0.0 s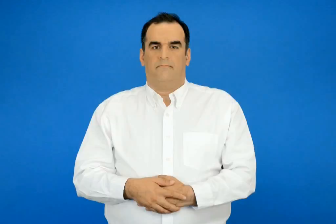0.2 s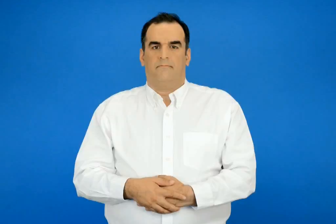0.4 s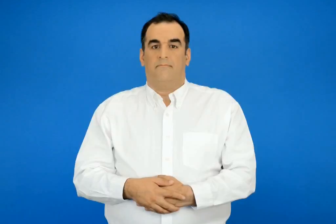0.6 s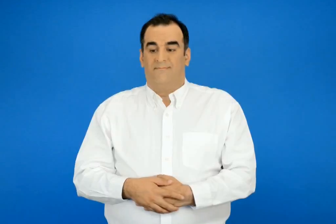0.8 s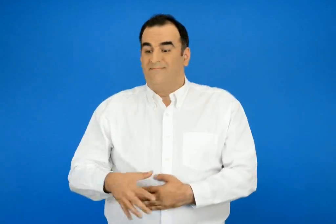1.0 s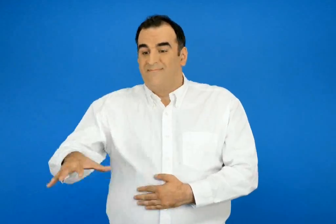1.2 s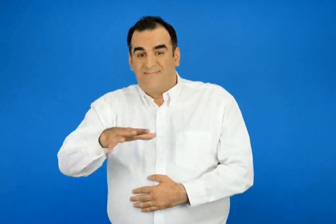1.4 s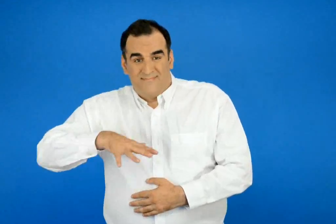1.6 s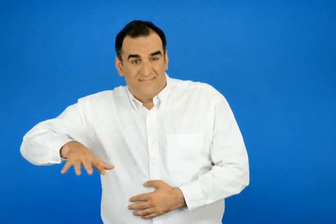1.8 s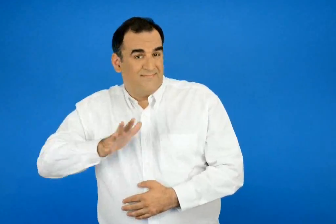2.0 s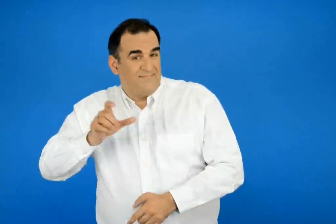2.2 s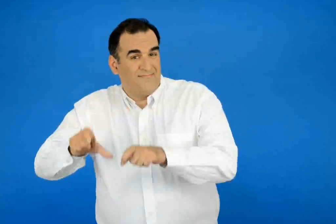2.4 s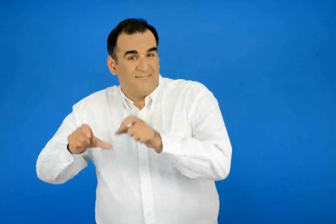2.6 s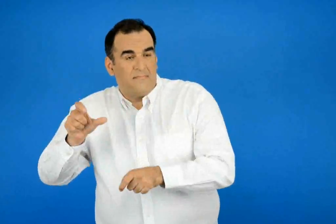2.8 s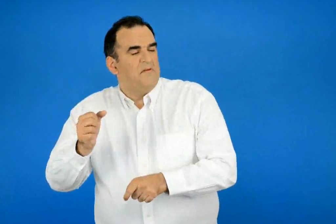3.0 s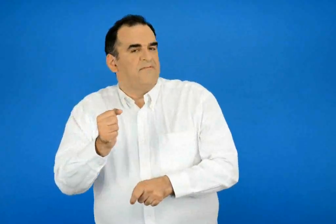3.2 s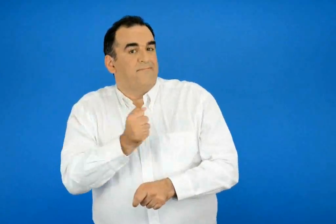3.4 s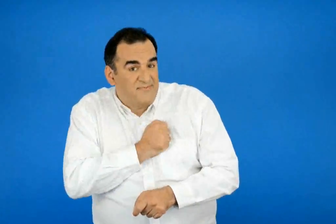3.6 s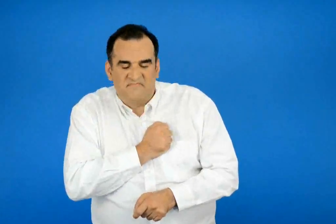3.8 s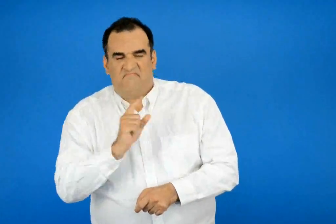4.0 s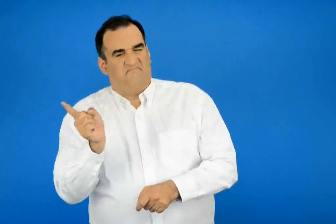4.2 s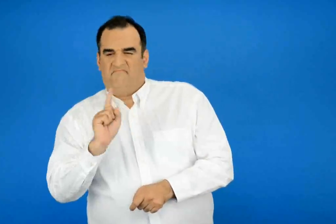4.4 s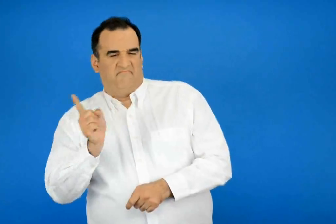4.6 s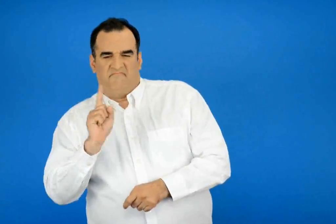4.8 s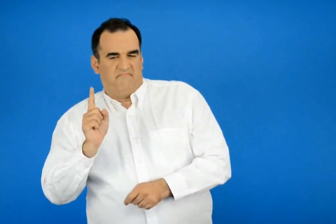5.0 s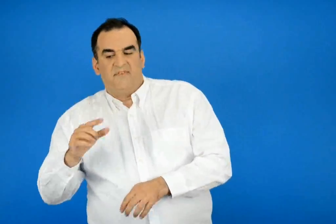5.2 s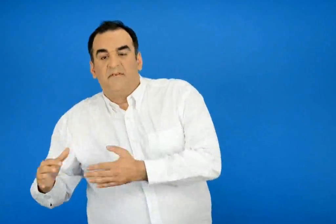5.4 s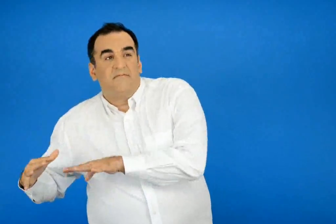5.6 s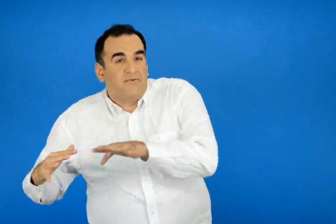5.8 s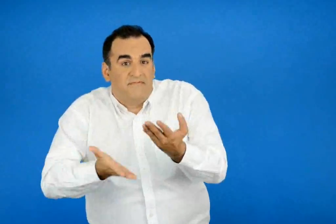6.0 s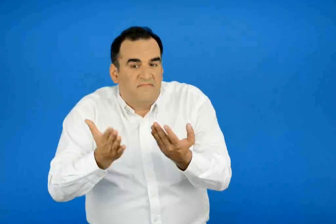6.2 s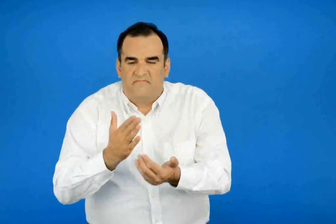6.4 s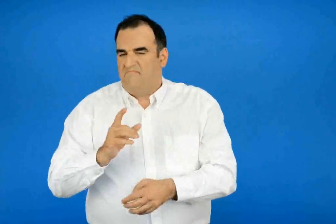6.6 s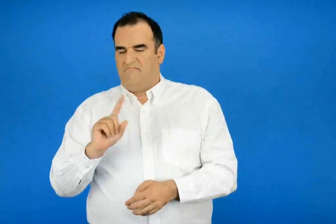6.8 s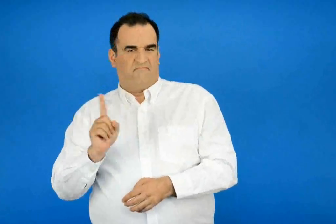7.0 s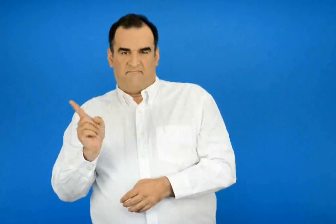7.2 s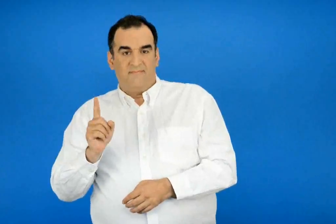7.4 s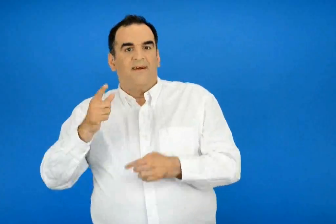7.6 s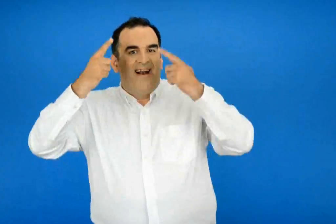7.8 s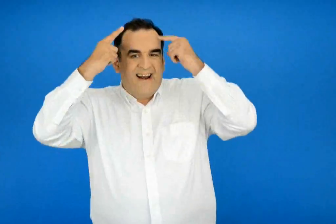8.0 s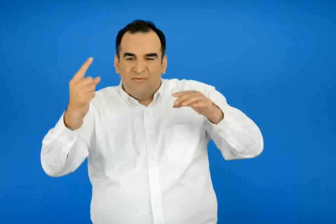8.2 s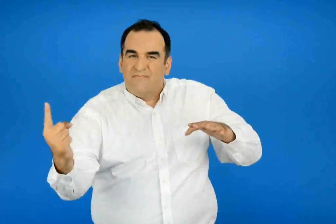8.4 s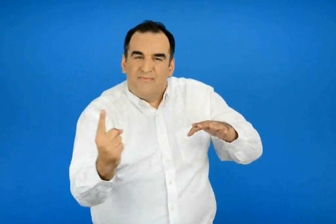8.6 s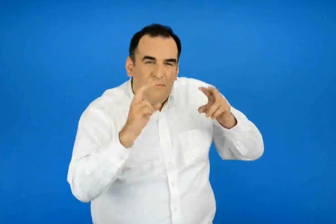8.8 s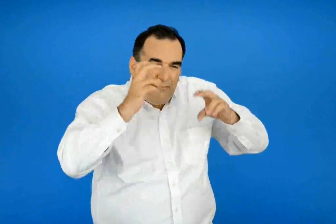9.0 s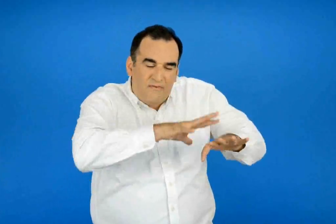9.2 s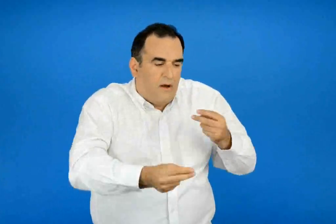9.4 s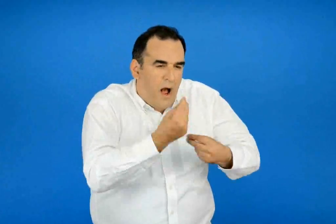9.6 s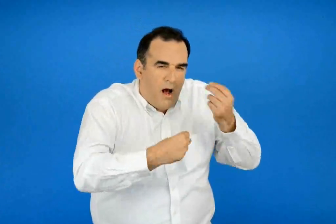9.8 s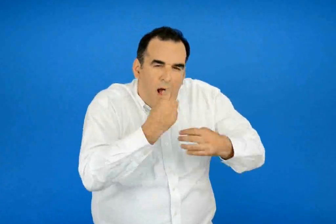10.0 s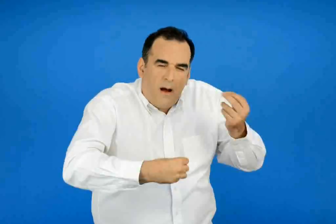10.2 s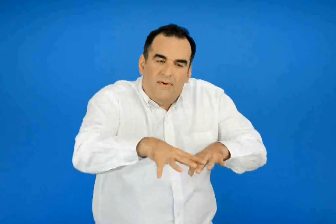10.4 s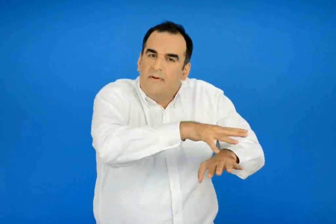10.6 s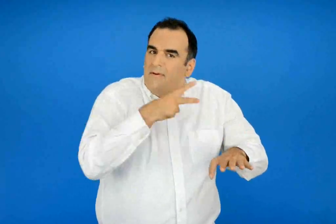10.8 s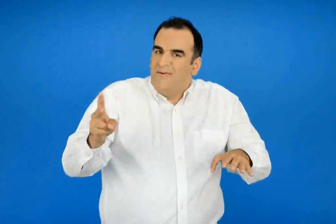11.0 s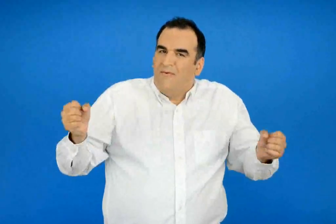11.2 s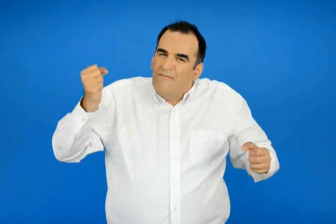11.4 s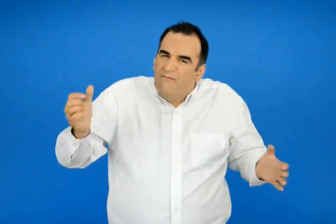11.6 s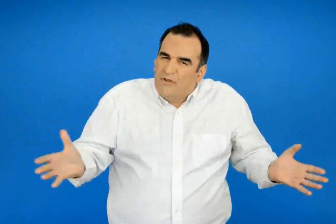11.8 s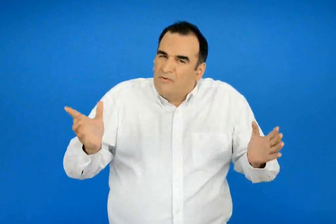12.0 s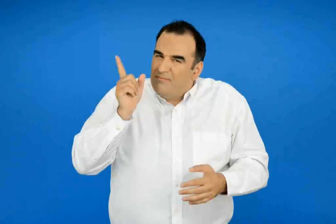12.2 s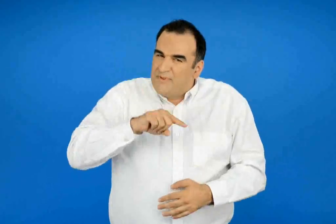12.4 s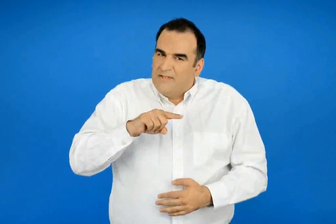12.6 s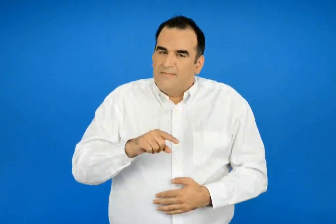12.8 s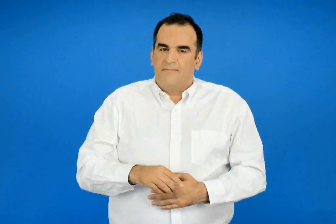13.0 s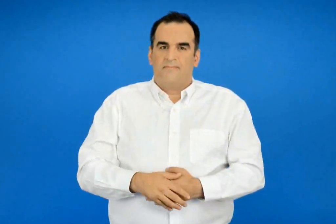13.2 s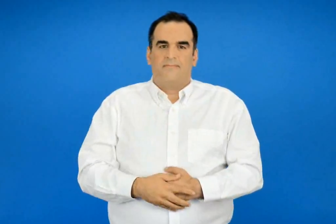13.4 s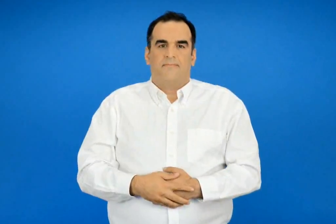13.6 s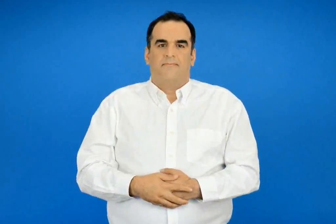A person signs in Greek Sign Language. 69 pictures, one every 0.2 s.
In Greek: κάνεις δεν τον πίστεψε και κάνεις δεν έτρεξε να τον βοηθήσει έτσι ο λύκος έφαγε τα πρόβατα του ψεύτη βοσκού
